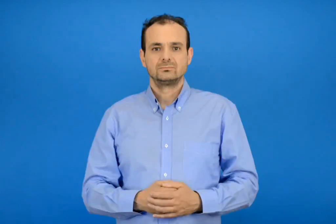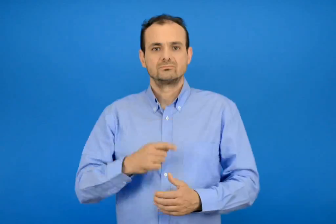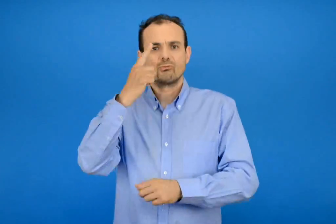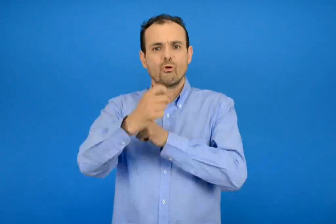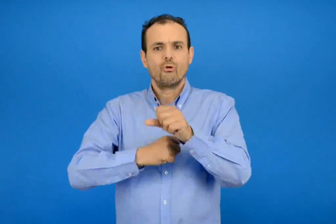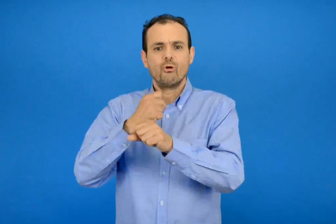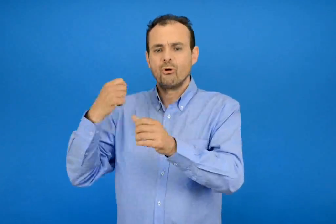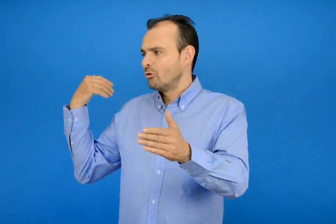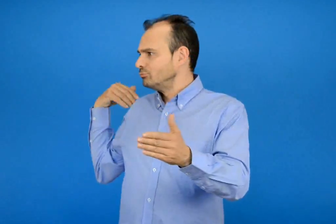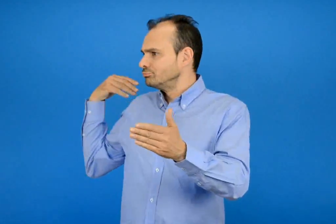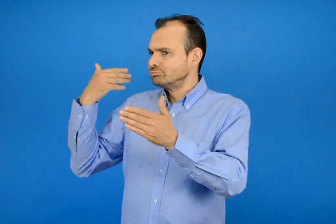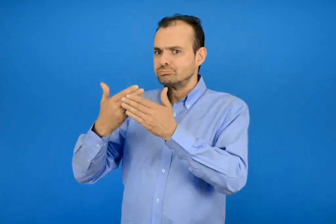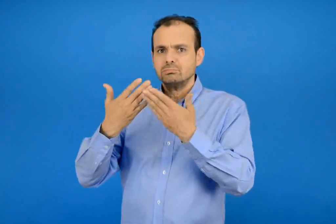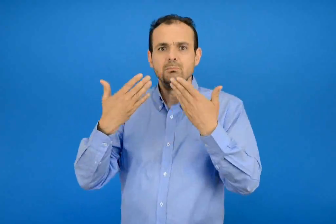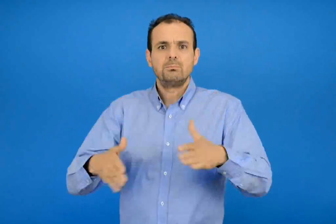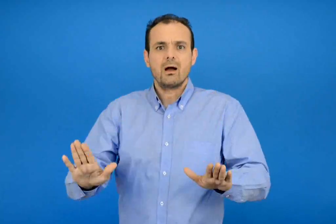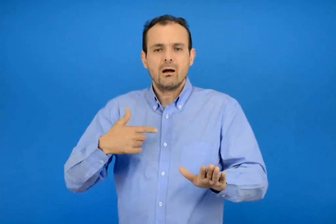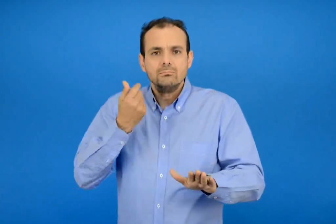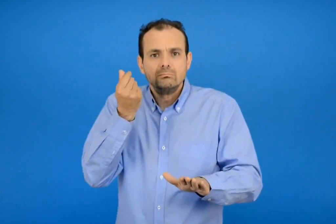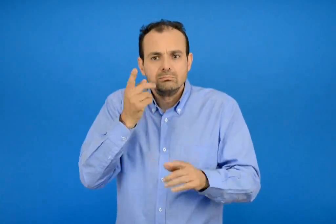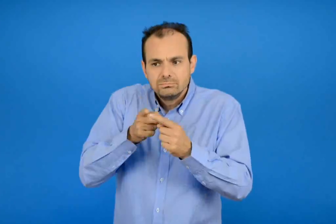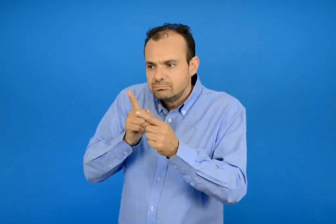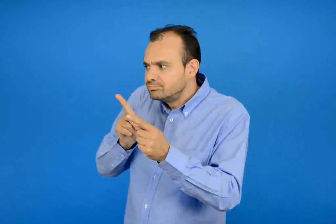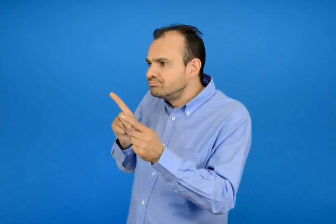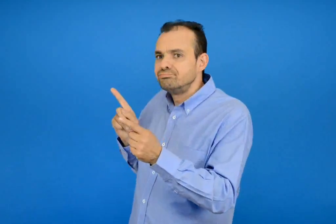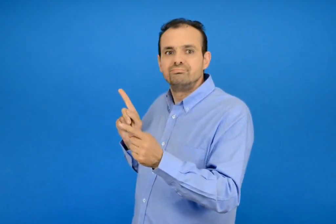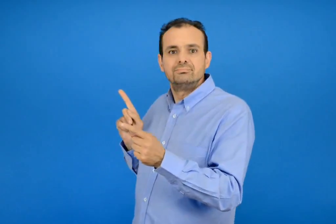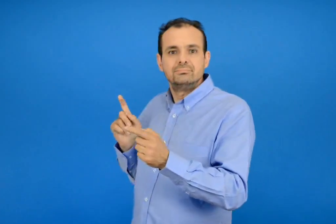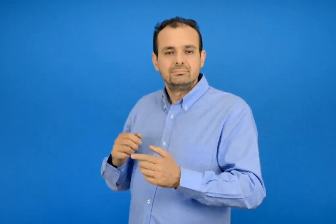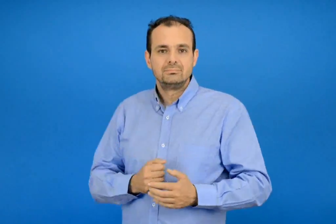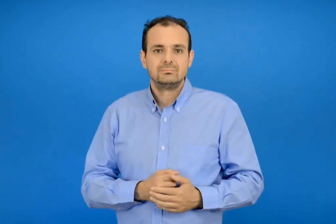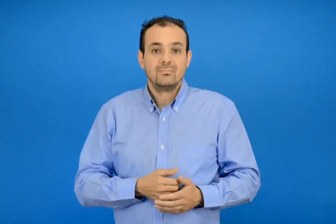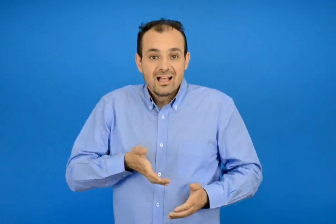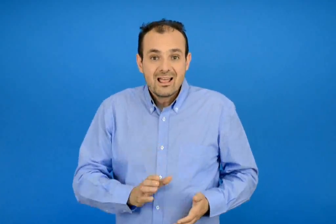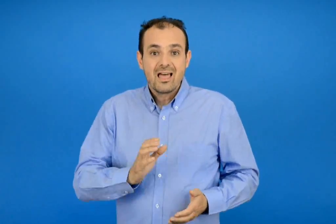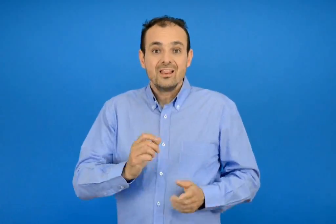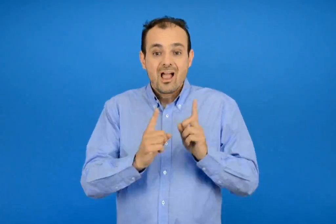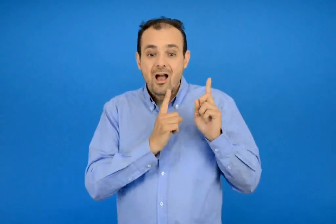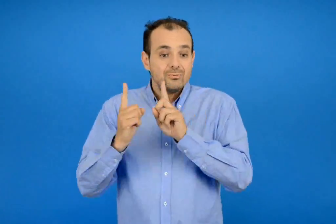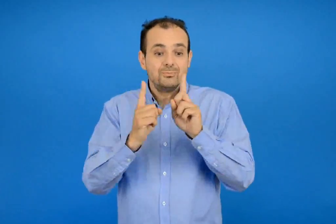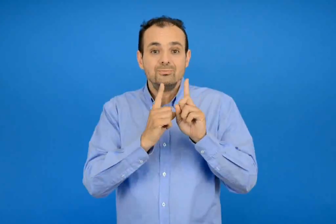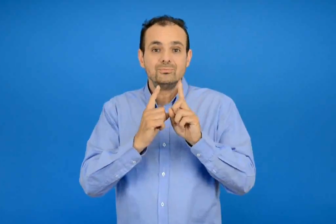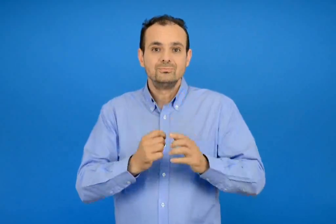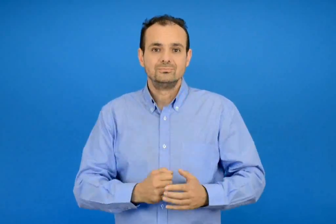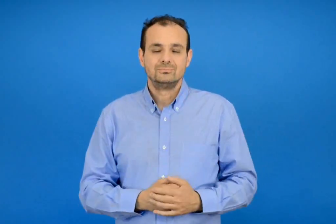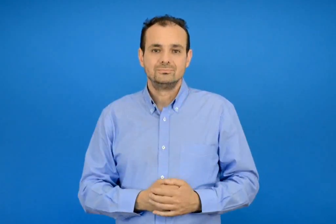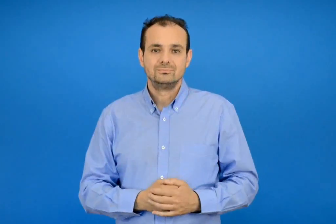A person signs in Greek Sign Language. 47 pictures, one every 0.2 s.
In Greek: μετρώ το χρόνο που πέρασε τα γενέθλια
